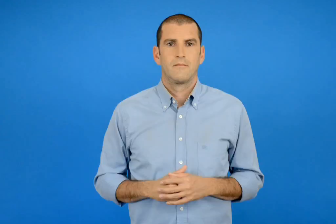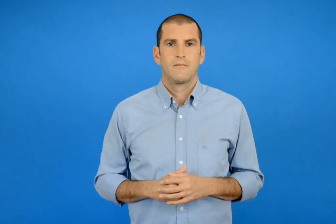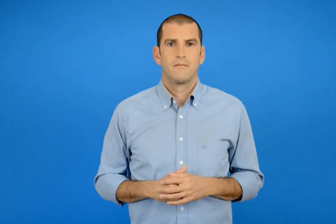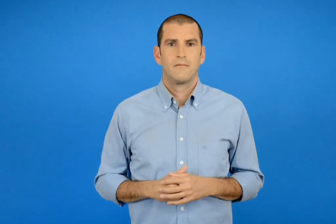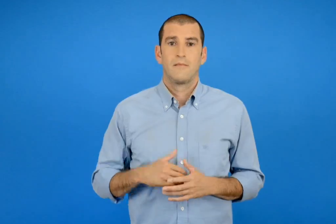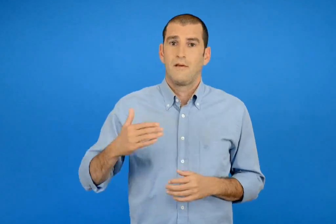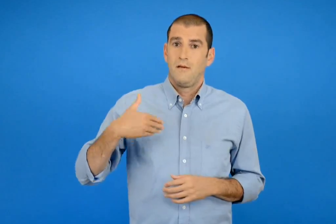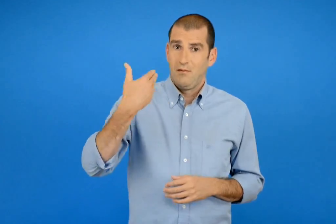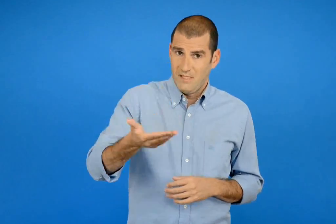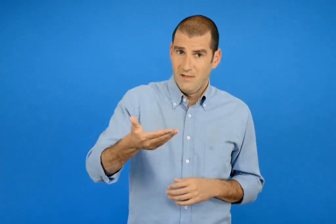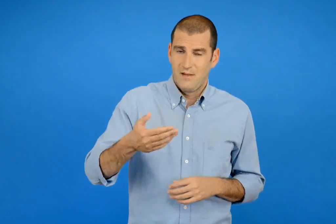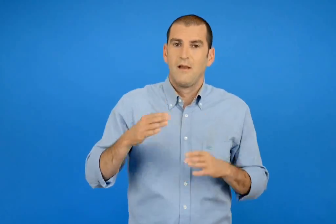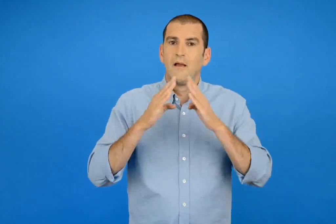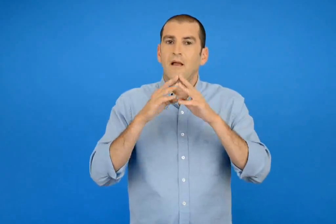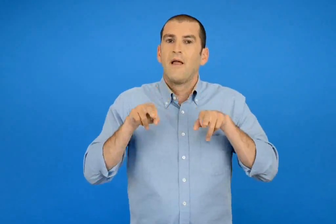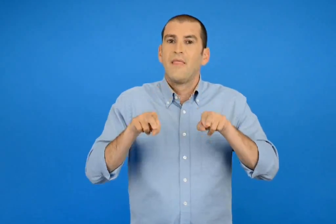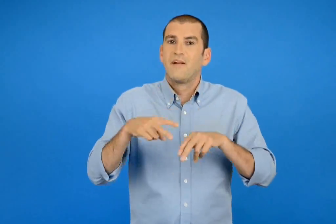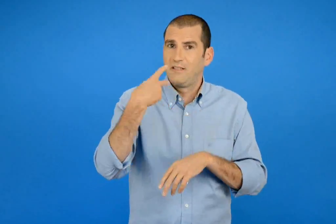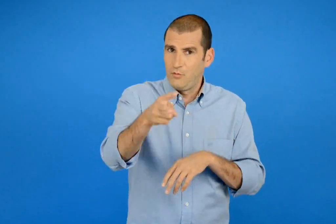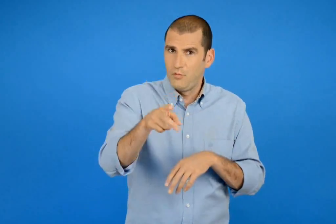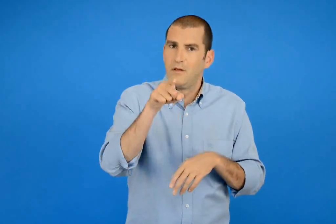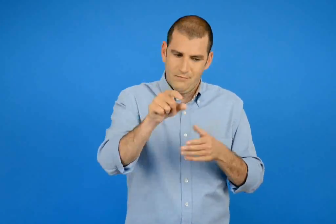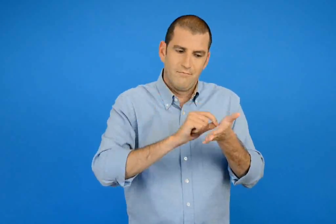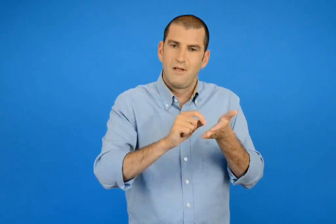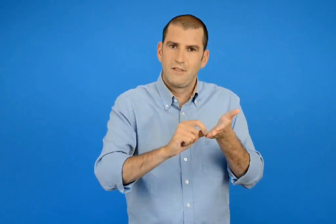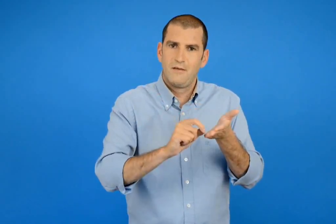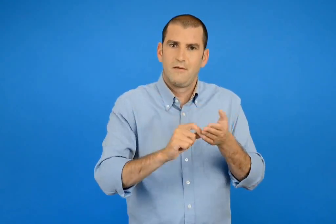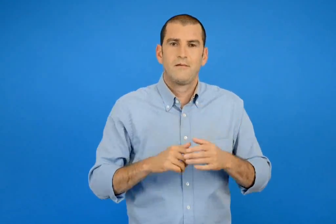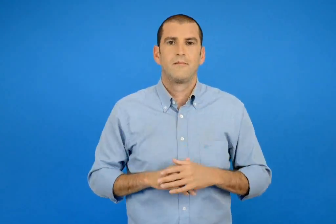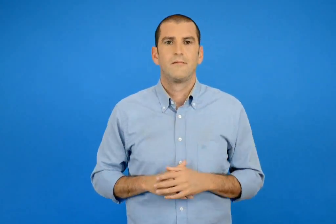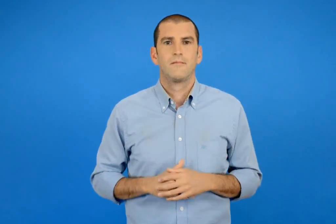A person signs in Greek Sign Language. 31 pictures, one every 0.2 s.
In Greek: ύστερα γράψε κι εσύ τη διεύθυνση σου
